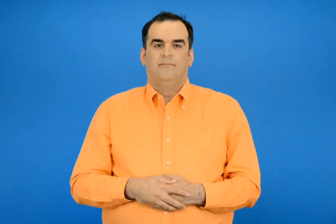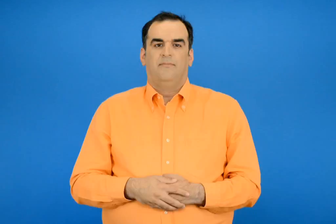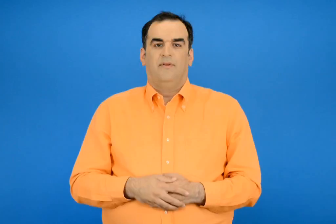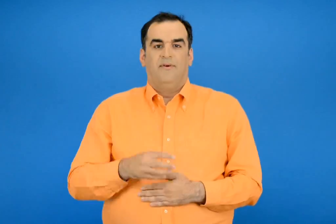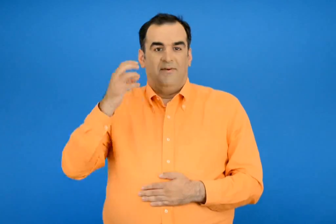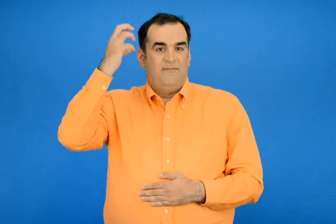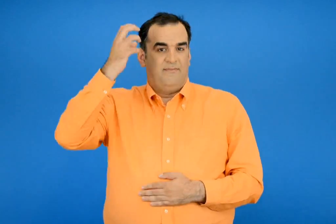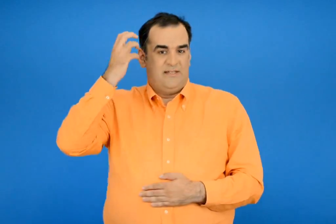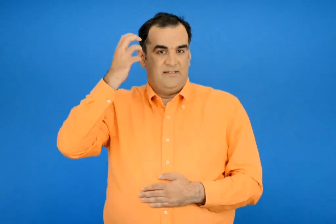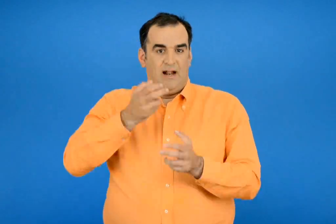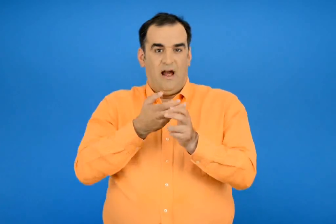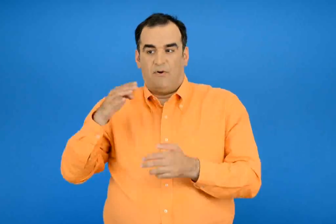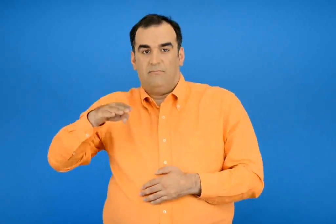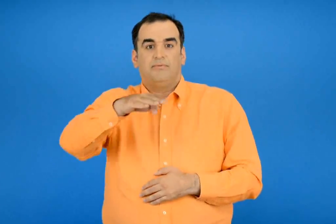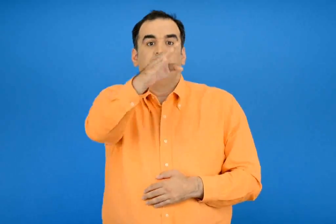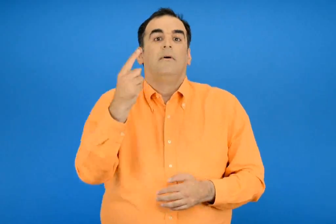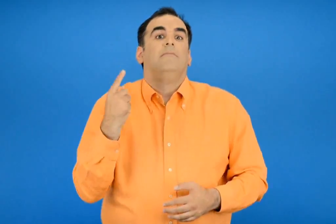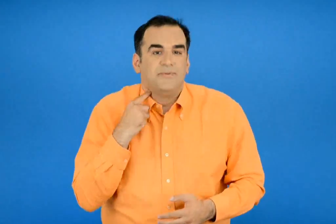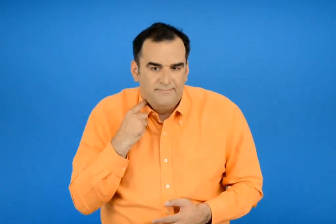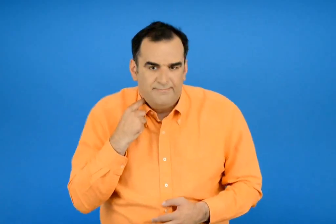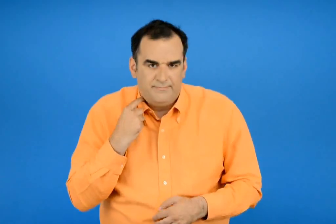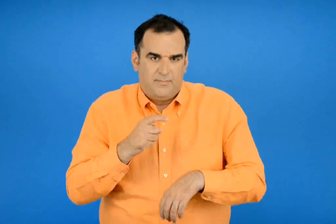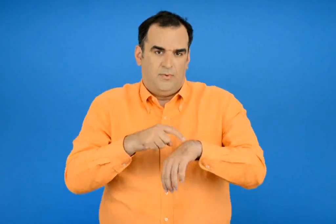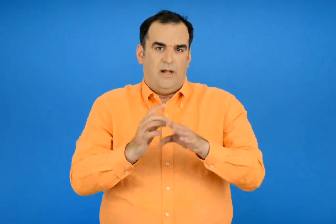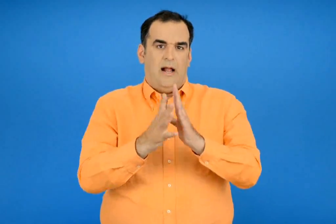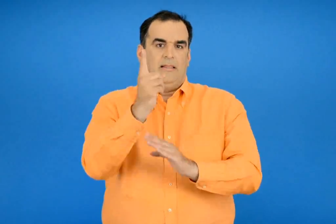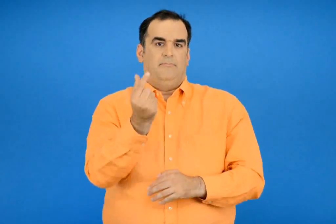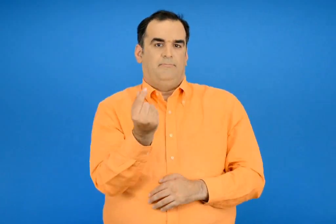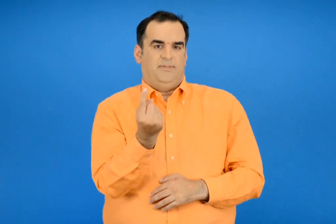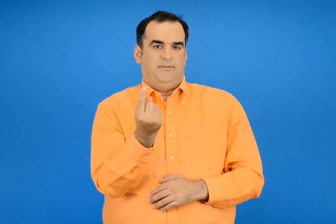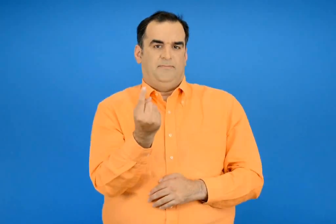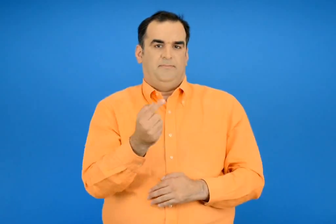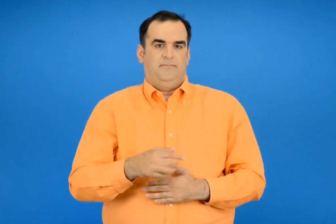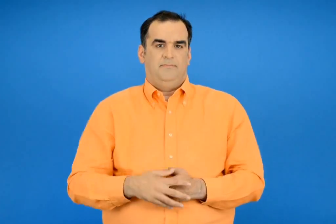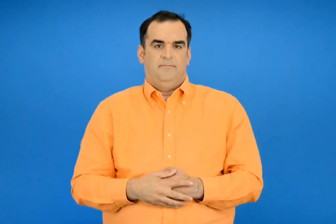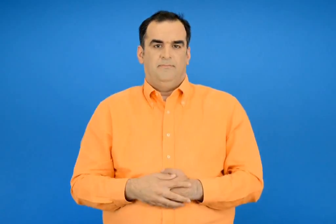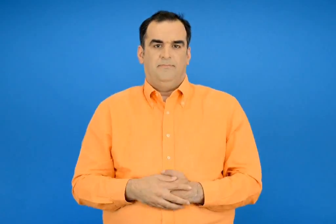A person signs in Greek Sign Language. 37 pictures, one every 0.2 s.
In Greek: ο βασίλης μόλις έχασε το λεωφορείο στις 11 και μισή
